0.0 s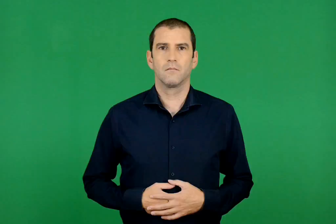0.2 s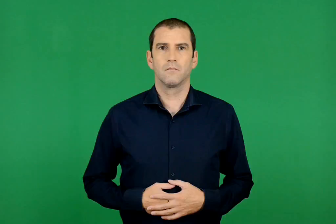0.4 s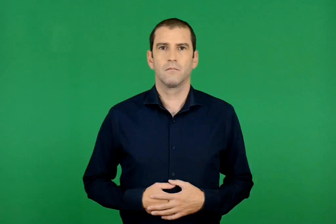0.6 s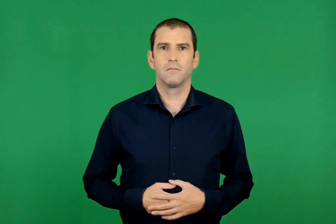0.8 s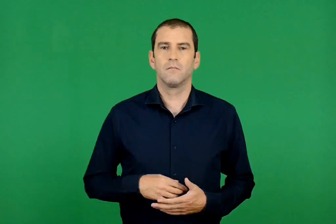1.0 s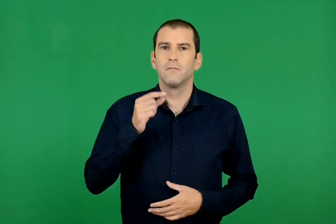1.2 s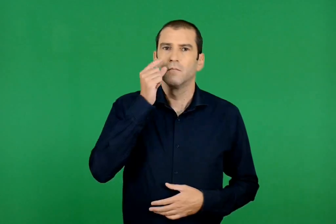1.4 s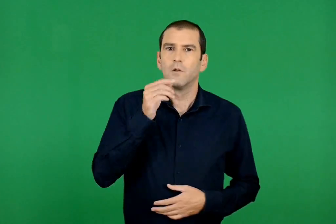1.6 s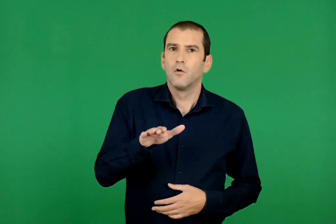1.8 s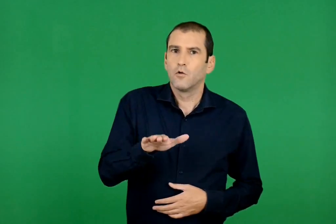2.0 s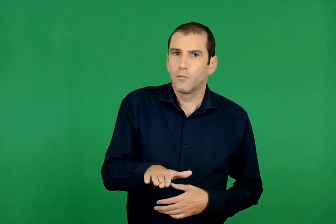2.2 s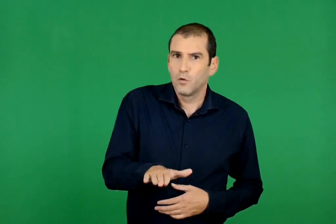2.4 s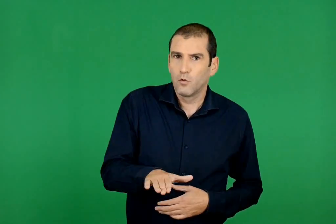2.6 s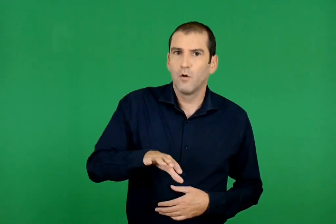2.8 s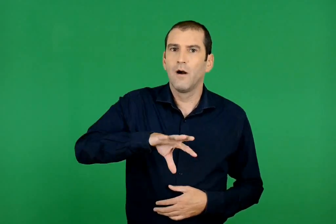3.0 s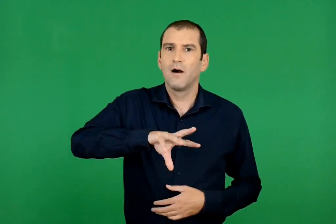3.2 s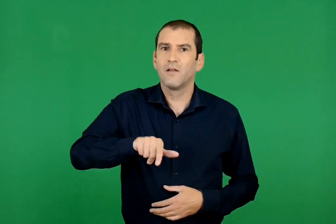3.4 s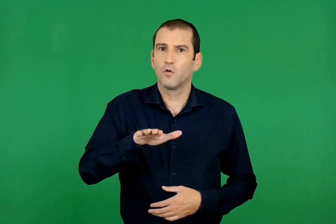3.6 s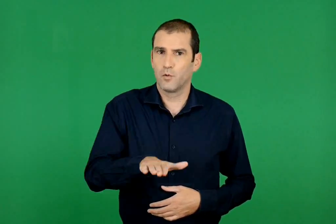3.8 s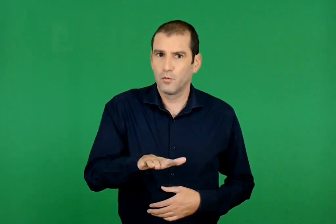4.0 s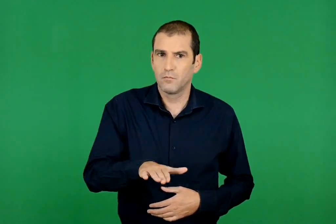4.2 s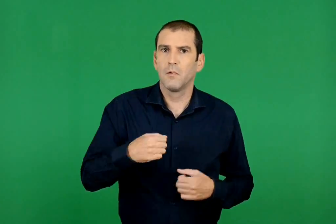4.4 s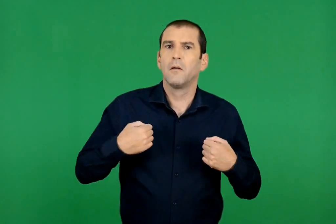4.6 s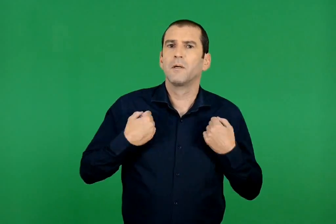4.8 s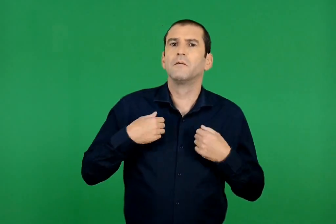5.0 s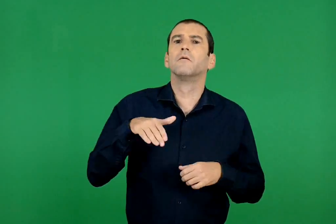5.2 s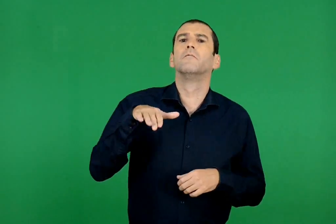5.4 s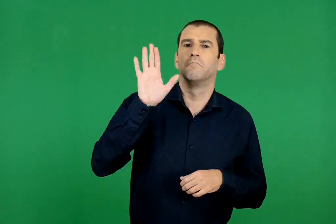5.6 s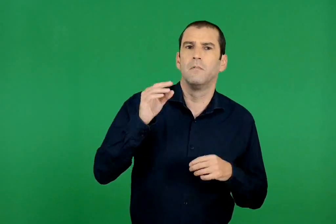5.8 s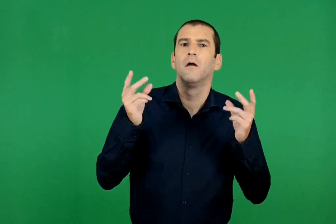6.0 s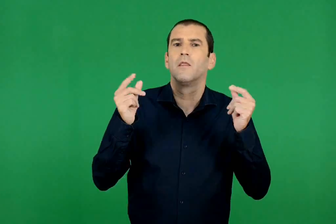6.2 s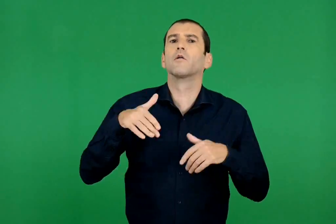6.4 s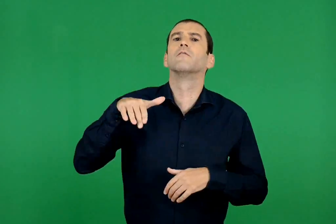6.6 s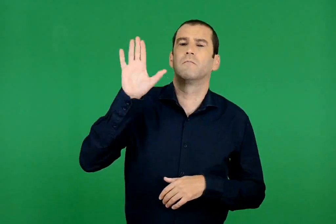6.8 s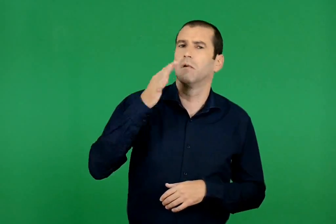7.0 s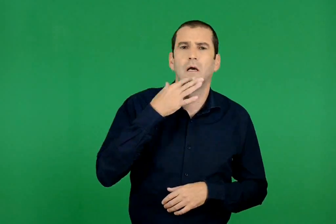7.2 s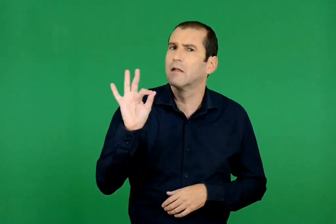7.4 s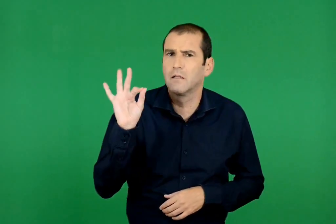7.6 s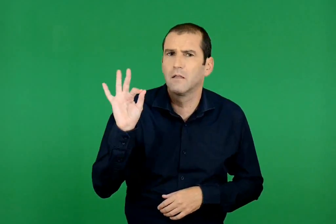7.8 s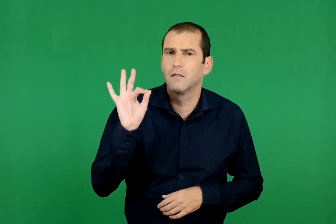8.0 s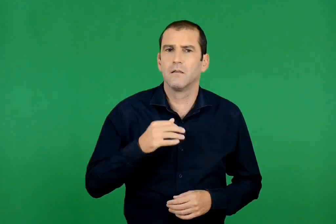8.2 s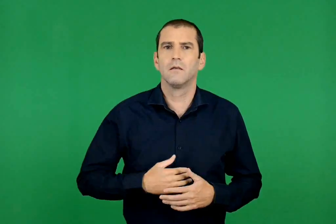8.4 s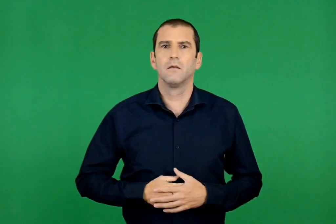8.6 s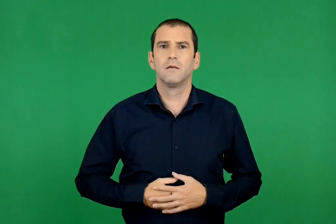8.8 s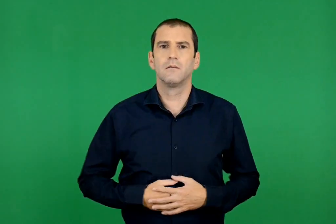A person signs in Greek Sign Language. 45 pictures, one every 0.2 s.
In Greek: γιατί το μικρό κλεφτόπουλο δεν παίζει , δε χορεύει ;
